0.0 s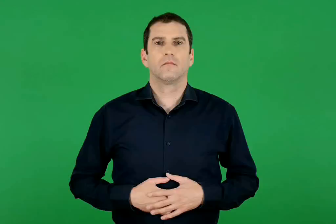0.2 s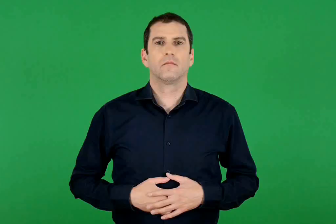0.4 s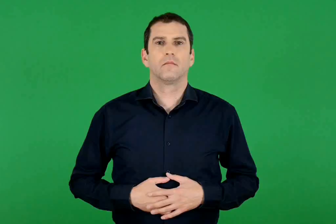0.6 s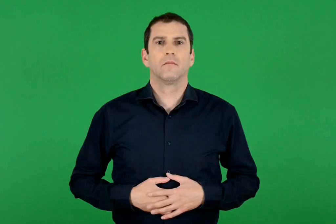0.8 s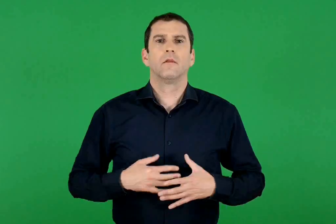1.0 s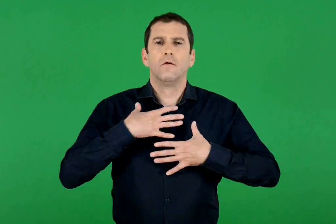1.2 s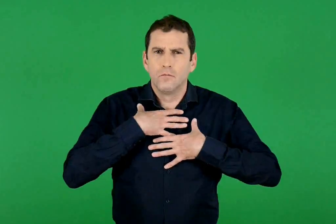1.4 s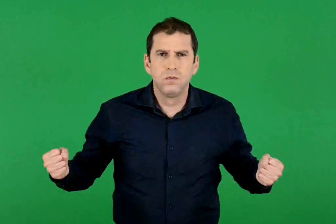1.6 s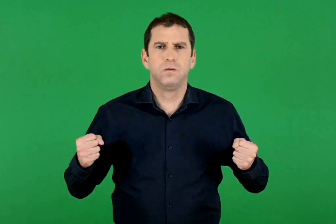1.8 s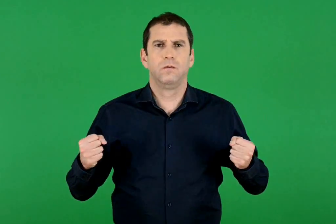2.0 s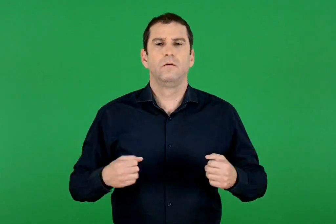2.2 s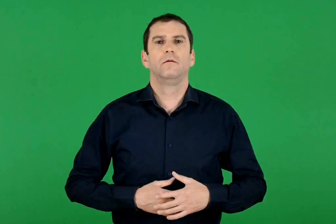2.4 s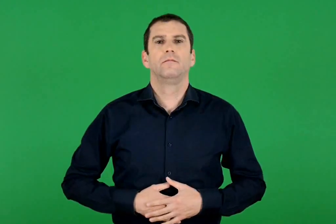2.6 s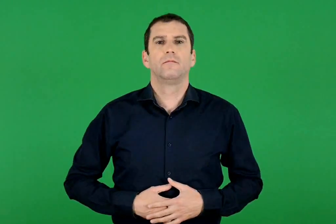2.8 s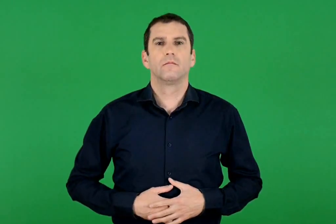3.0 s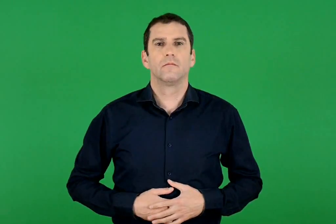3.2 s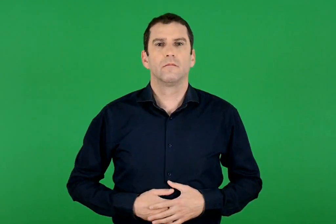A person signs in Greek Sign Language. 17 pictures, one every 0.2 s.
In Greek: οργή
